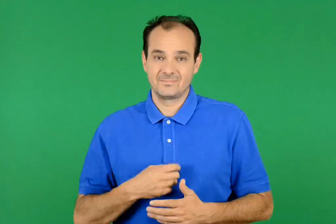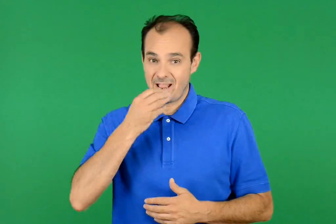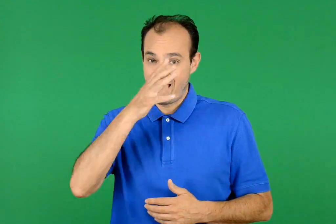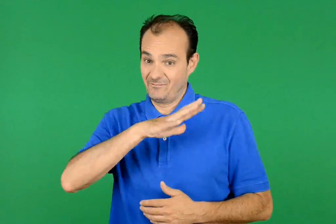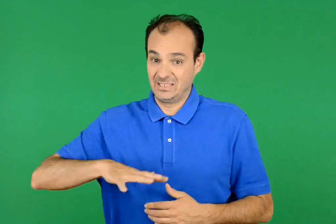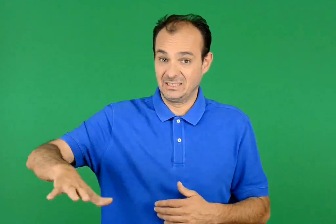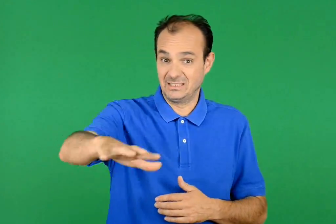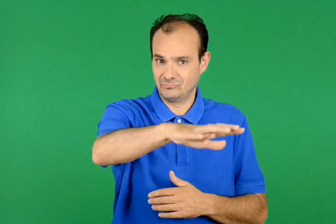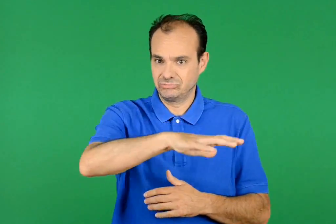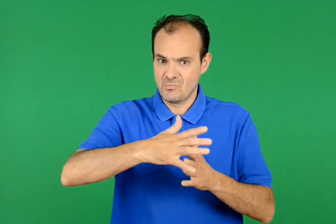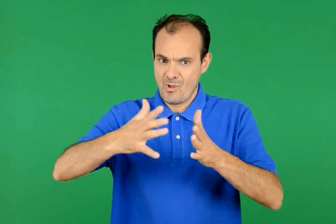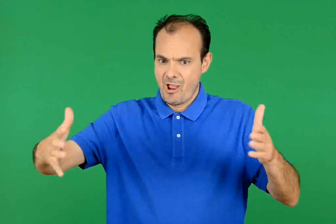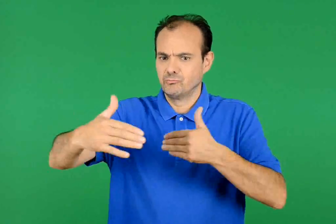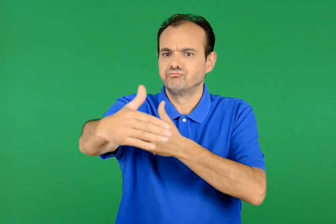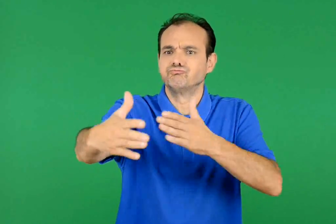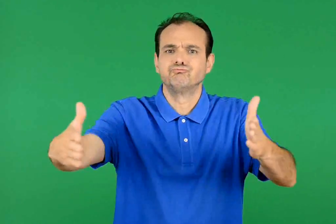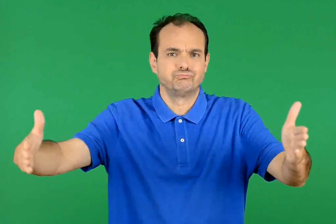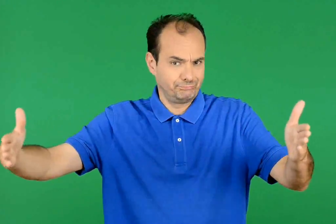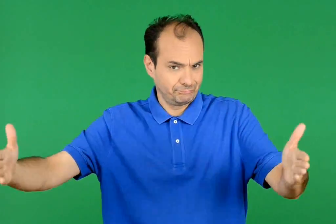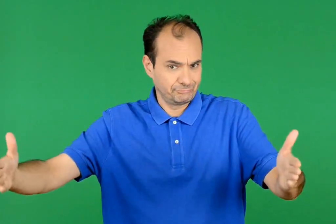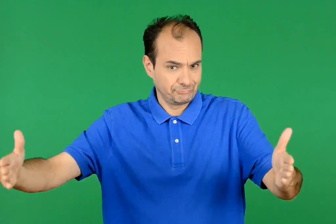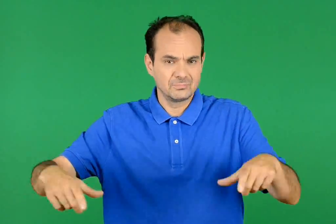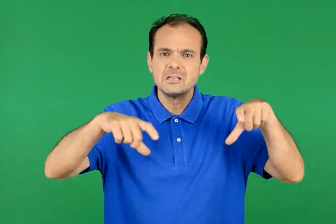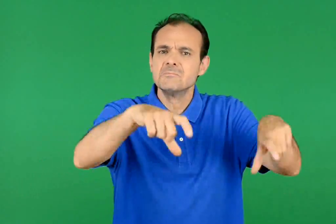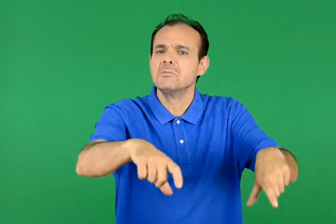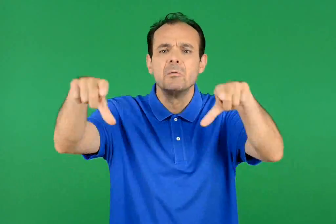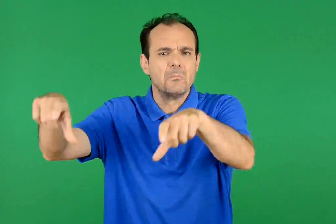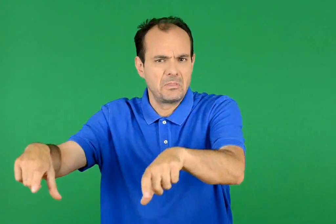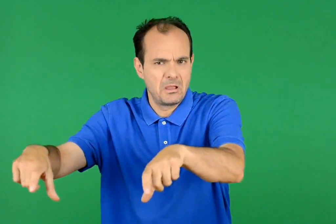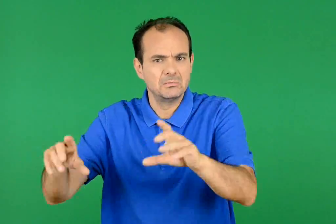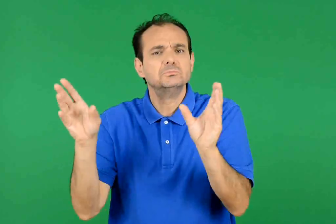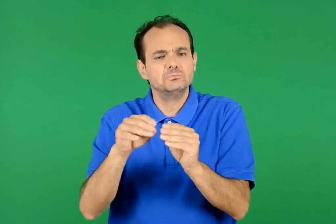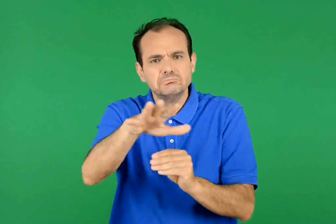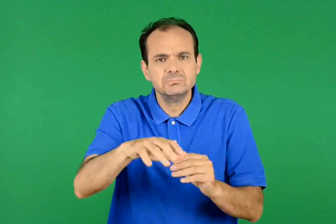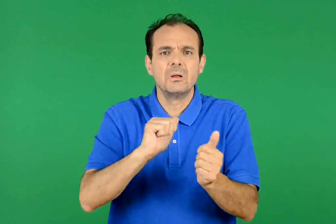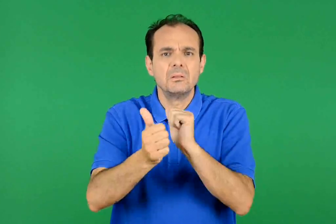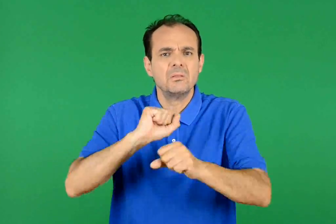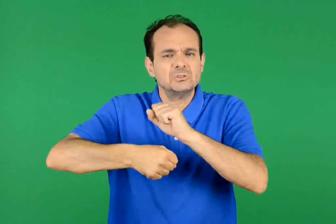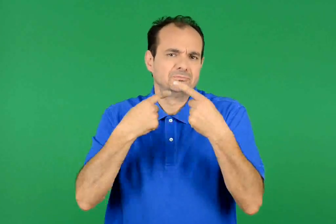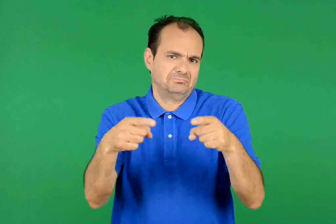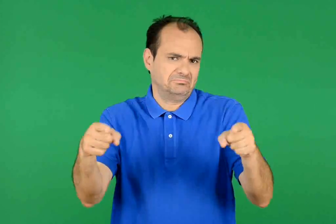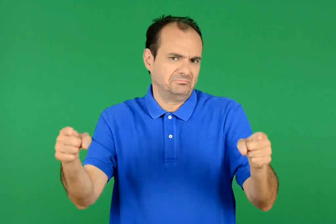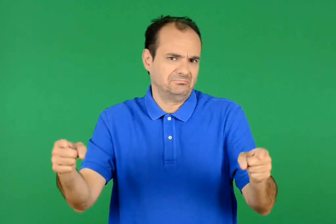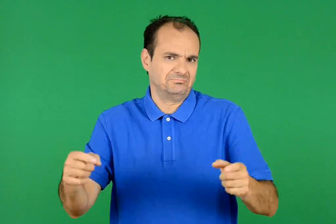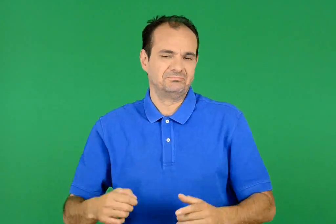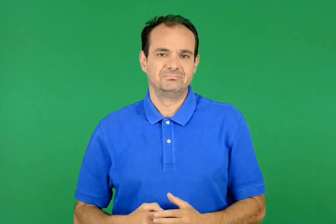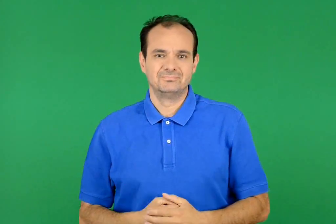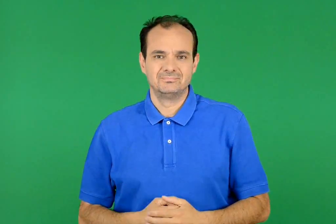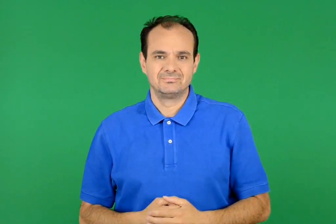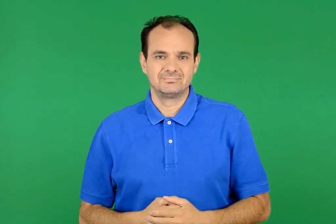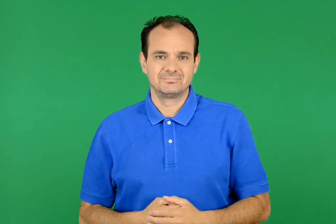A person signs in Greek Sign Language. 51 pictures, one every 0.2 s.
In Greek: στην τεράστια αυλή του υπάρχουν γήπεδα για τις αθλητικές δραστηριότητες
